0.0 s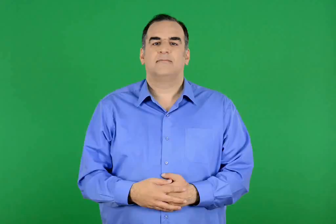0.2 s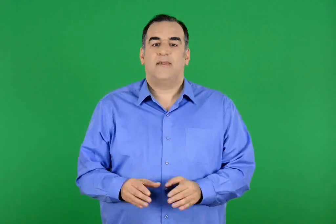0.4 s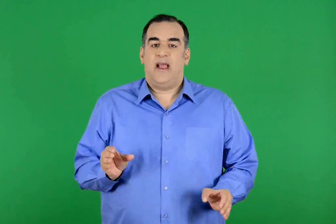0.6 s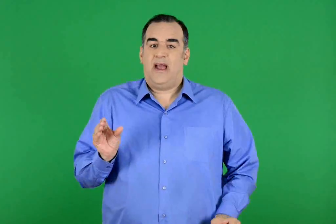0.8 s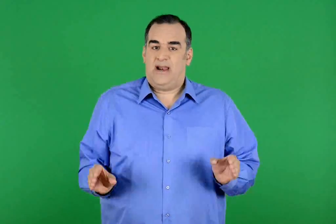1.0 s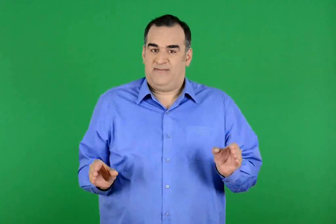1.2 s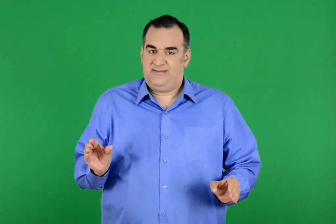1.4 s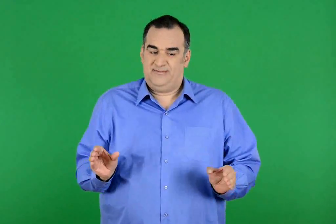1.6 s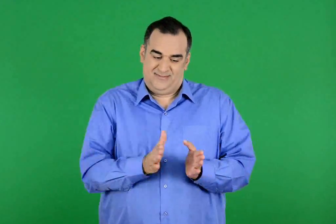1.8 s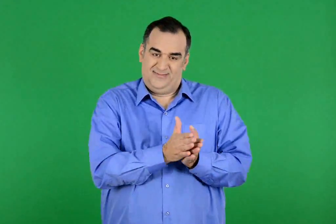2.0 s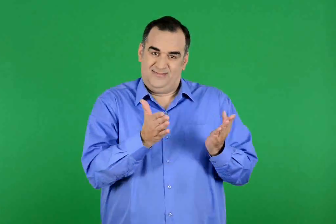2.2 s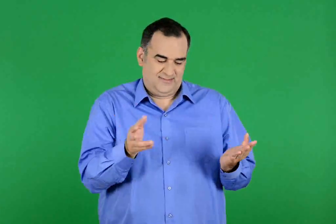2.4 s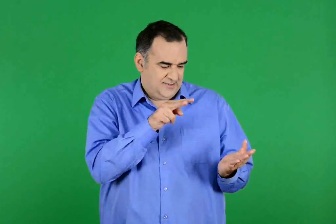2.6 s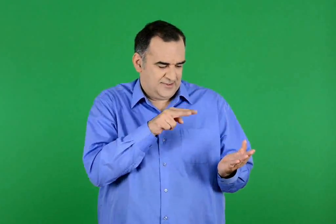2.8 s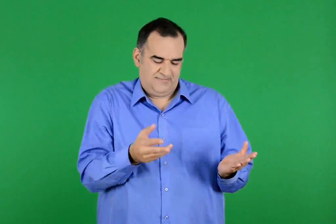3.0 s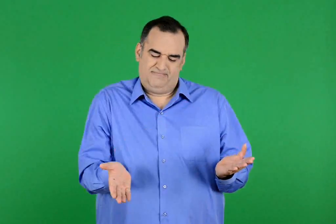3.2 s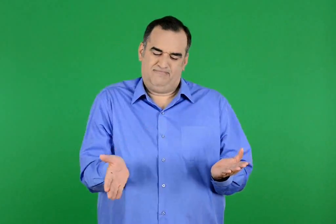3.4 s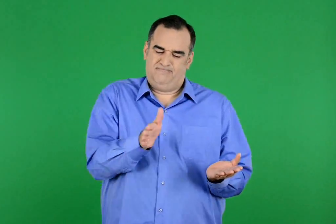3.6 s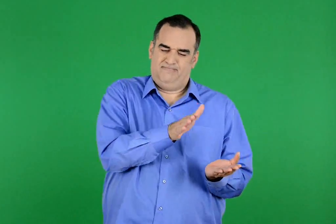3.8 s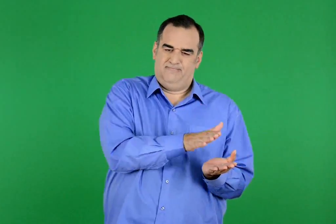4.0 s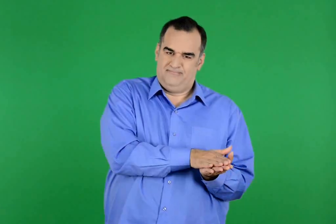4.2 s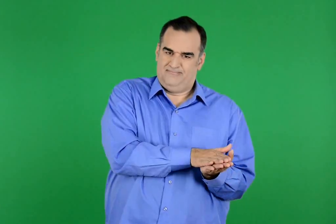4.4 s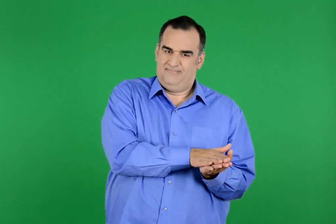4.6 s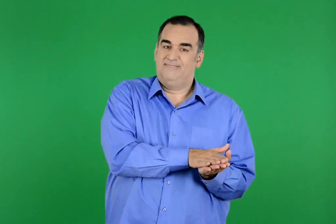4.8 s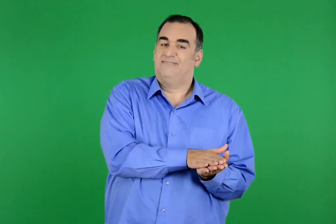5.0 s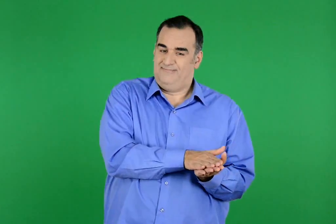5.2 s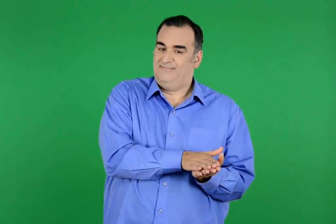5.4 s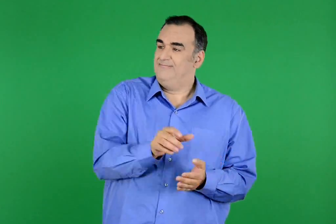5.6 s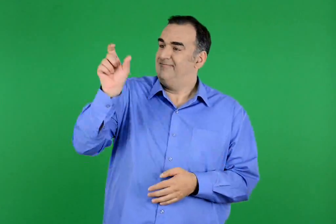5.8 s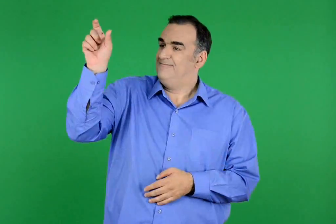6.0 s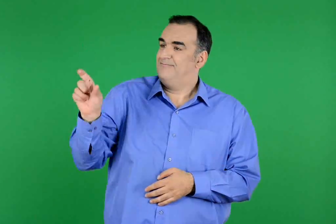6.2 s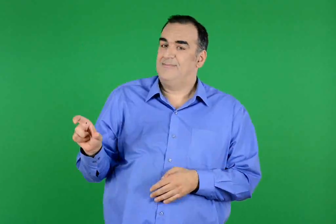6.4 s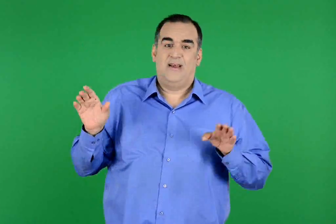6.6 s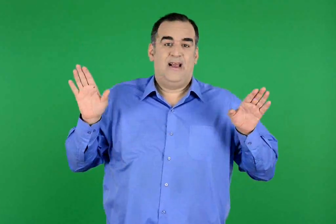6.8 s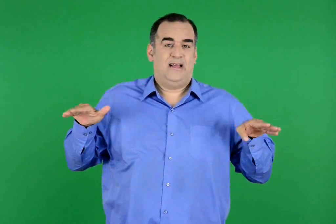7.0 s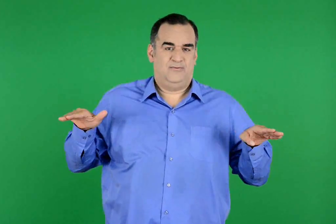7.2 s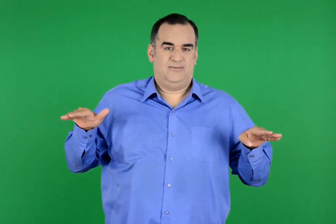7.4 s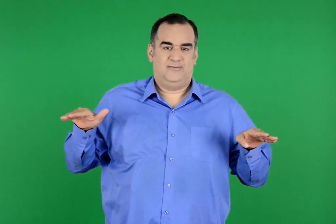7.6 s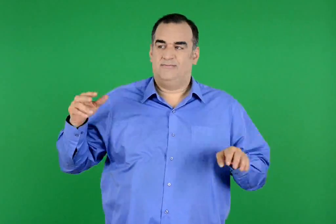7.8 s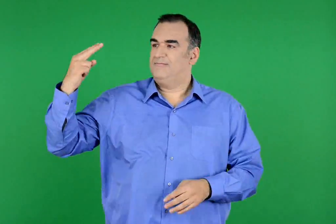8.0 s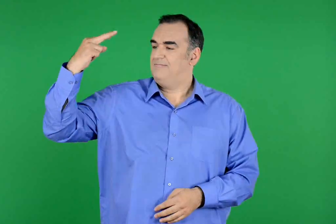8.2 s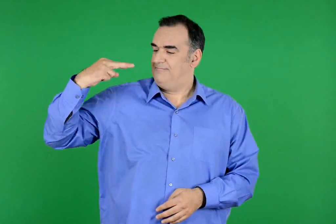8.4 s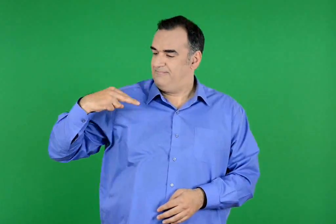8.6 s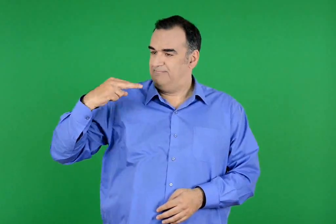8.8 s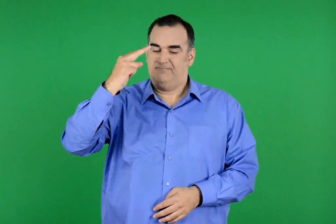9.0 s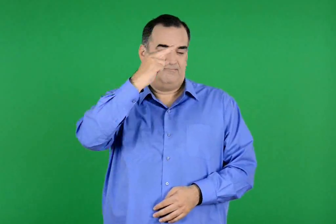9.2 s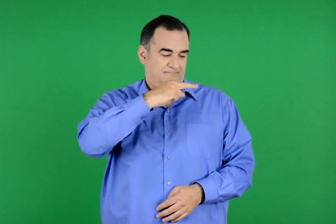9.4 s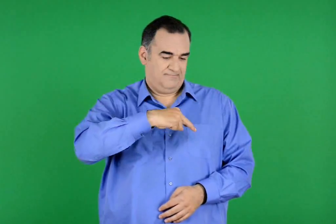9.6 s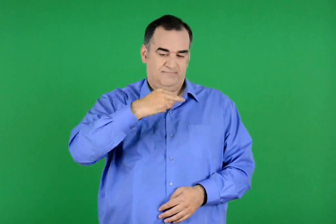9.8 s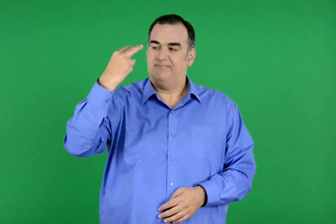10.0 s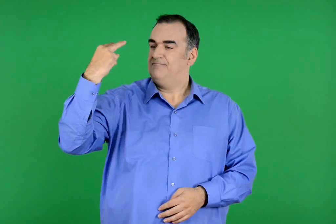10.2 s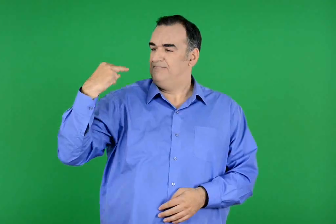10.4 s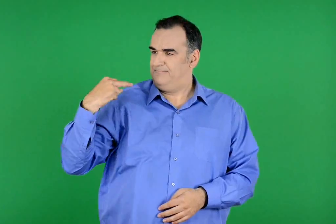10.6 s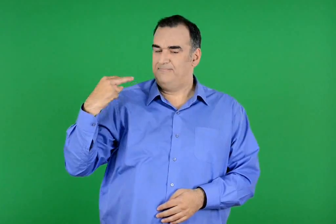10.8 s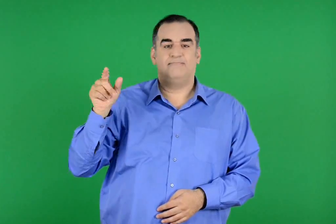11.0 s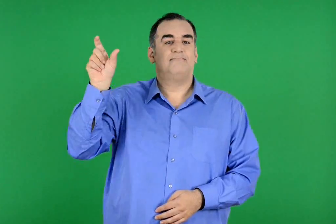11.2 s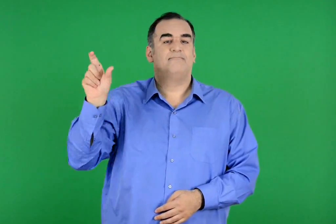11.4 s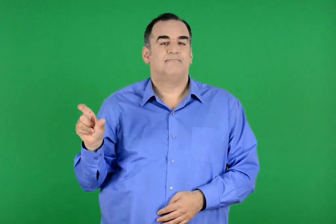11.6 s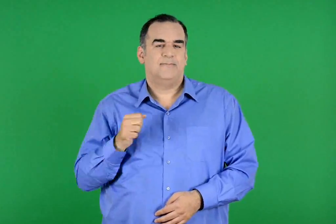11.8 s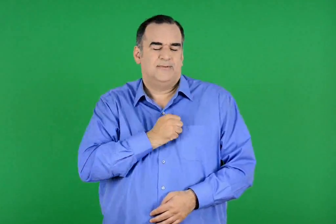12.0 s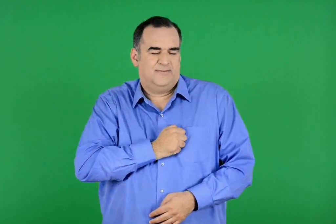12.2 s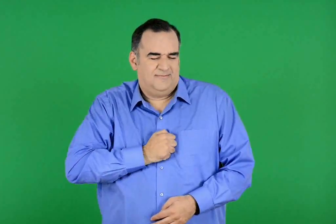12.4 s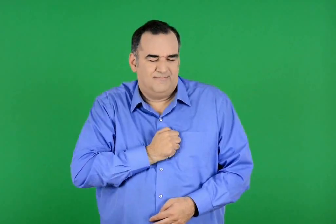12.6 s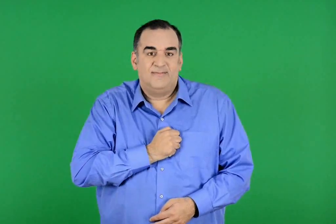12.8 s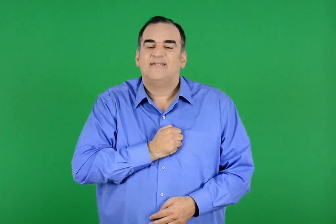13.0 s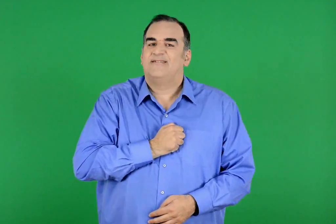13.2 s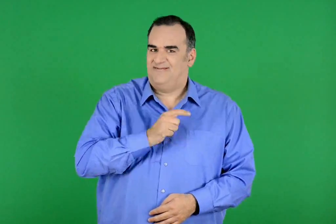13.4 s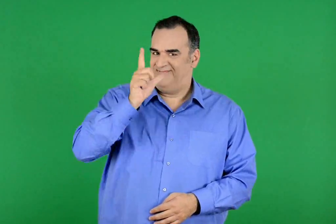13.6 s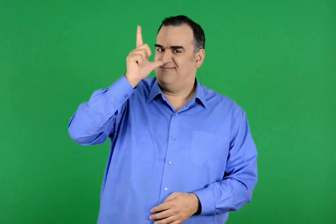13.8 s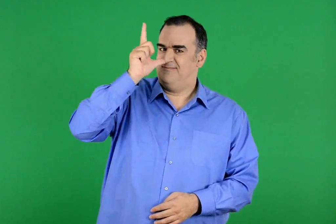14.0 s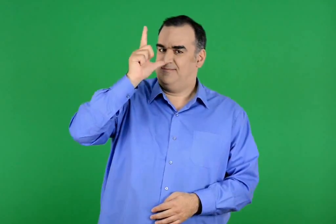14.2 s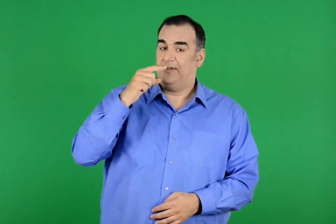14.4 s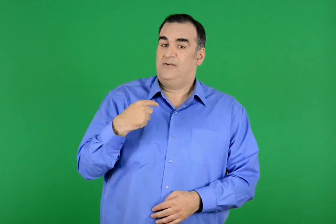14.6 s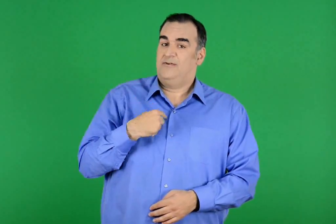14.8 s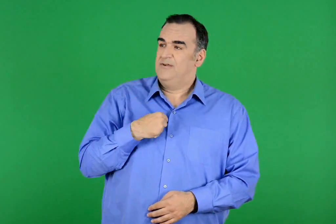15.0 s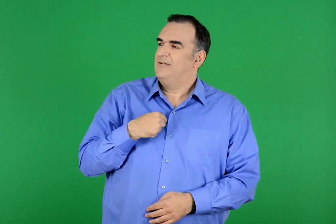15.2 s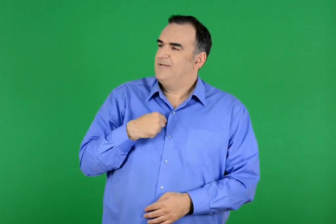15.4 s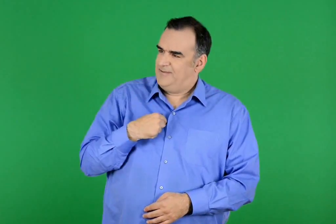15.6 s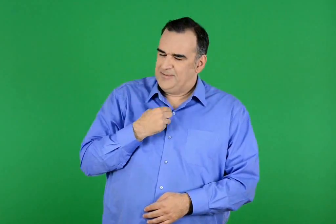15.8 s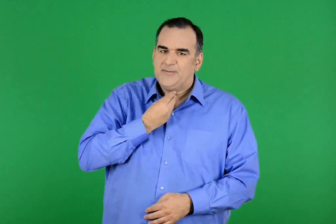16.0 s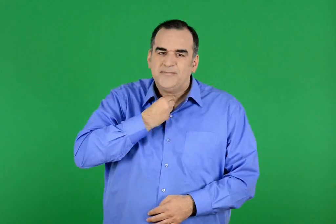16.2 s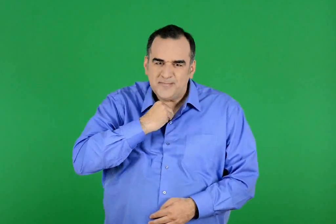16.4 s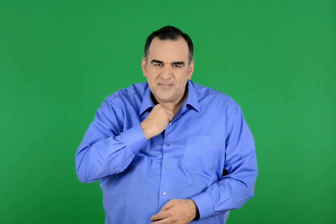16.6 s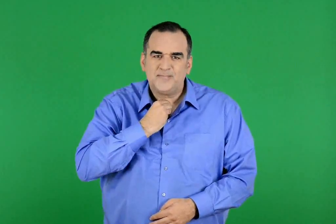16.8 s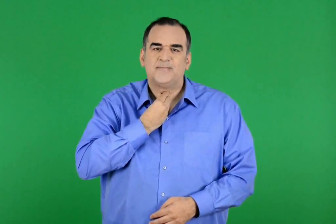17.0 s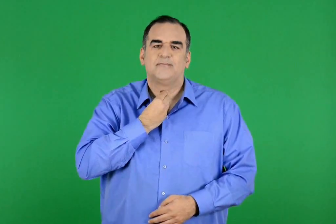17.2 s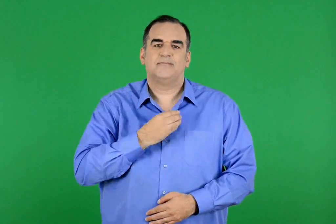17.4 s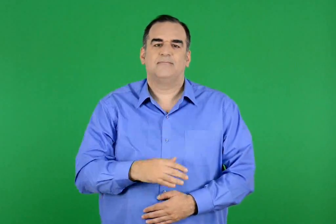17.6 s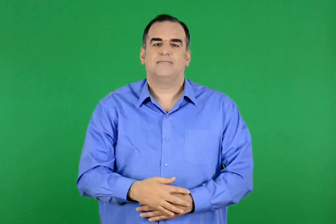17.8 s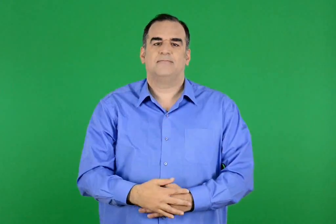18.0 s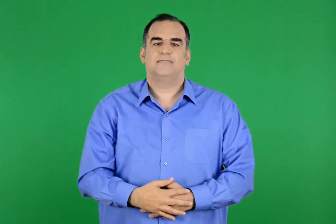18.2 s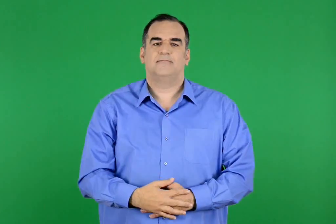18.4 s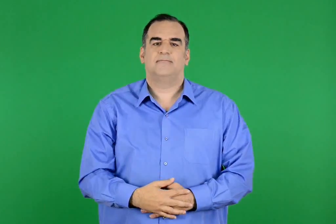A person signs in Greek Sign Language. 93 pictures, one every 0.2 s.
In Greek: ο άλφι έκλεισε το άλµπουµ. ο κύριος άγγελος µας κοίταζε θλιµµένος και περήφανος µαζί. εγώ ένιωθα έναν κόμπο στο λαιμό
